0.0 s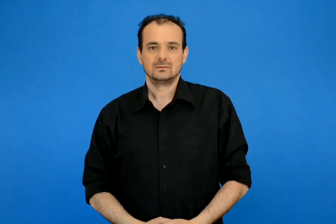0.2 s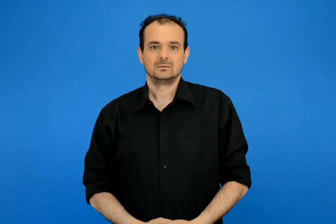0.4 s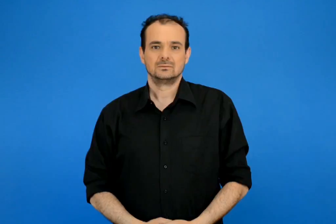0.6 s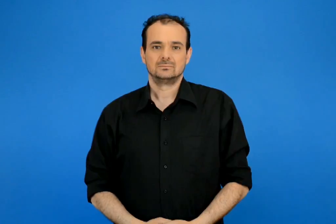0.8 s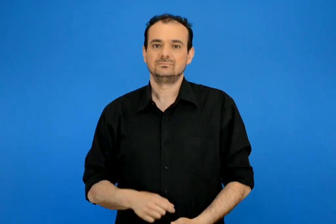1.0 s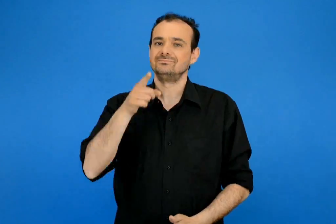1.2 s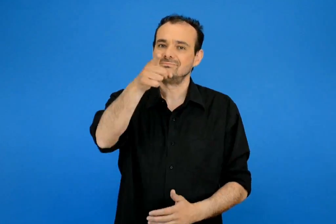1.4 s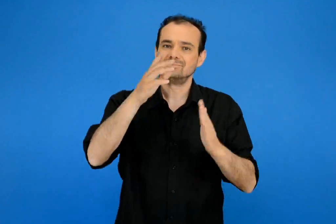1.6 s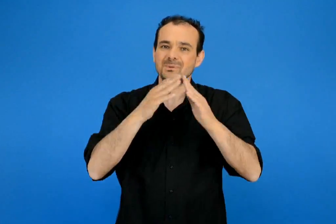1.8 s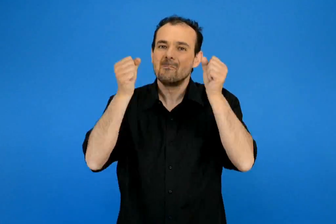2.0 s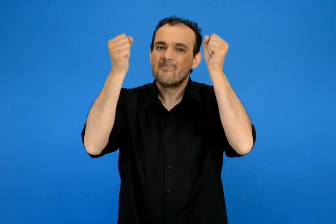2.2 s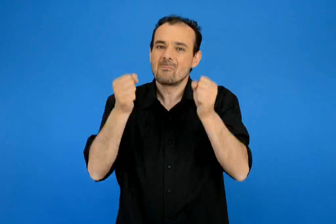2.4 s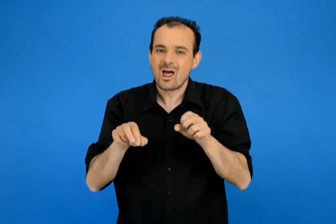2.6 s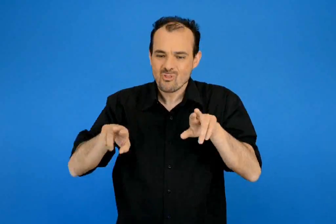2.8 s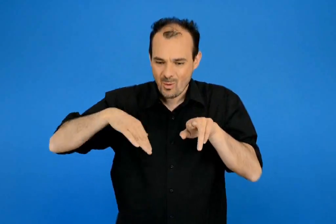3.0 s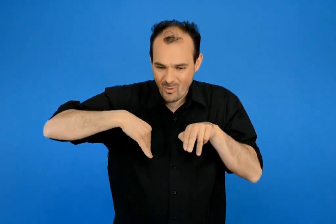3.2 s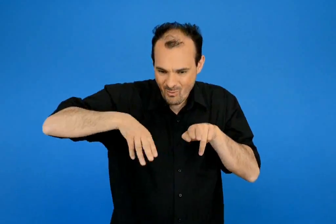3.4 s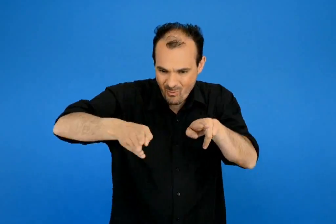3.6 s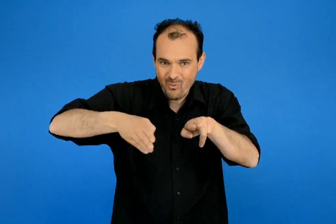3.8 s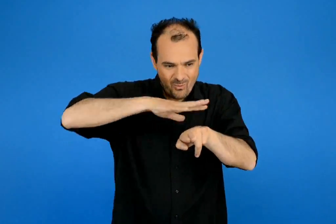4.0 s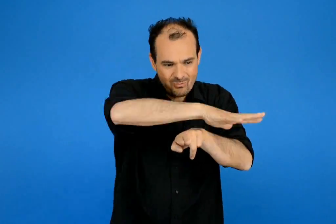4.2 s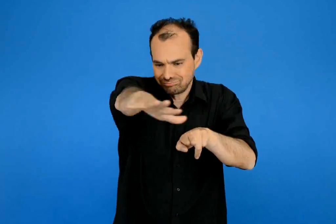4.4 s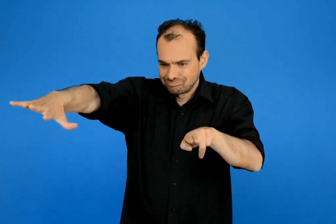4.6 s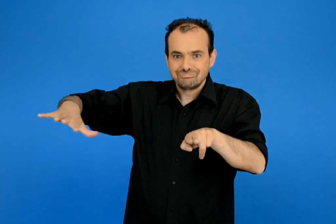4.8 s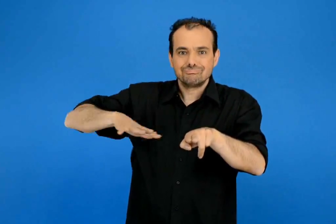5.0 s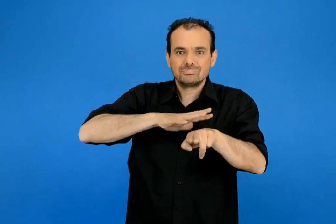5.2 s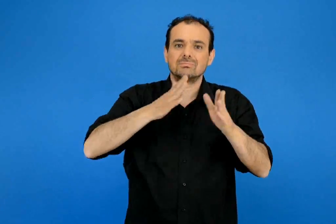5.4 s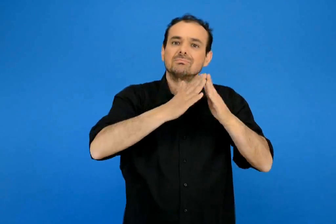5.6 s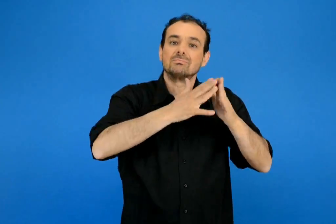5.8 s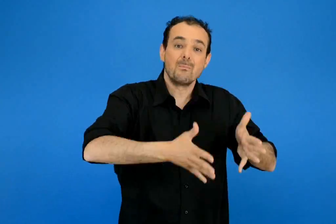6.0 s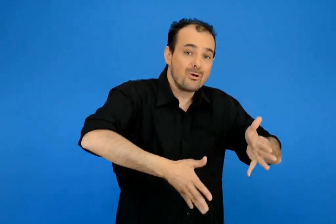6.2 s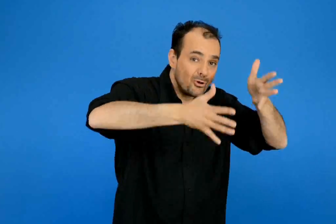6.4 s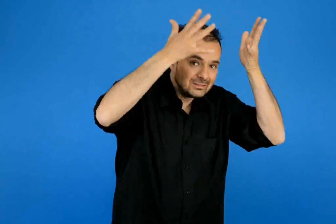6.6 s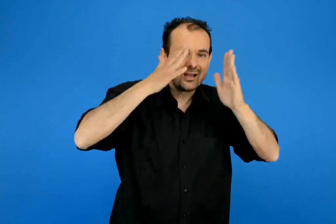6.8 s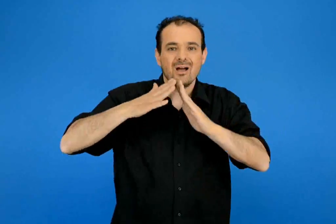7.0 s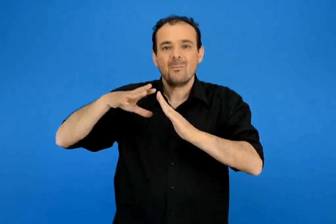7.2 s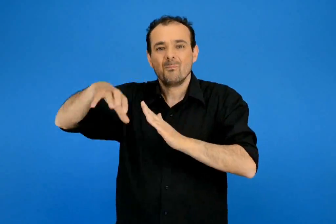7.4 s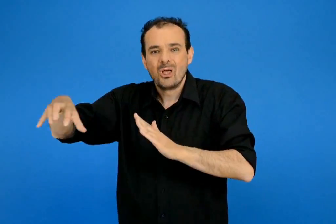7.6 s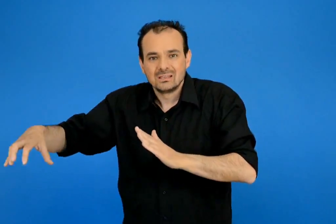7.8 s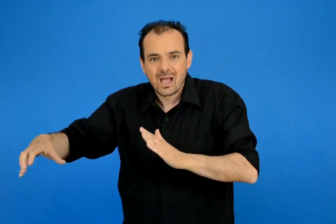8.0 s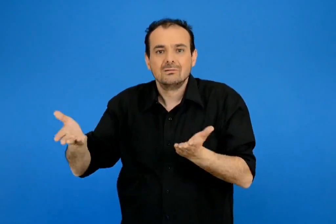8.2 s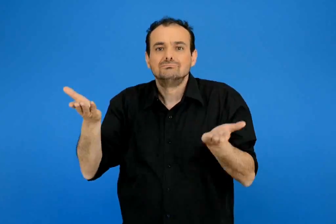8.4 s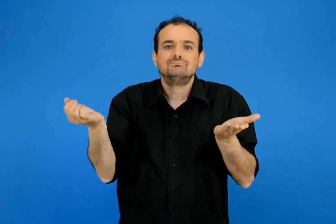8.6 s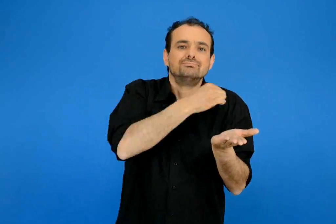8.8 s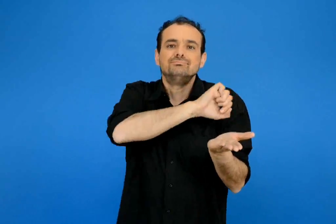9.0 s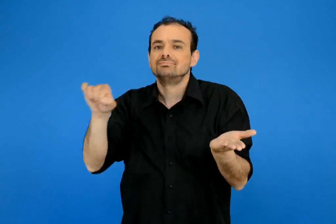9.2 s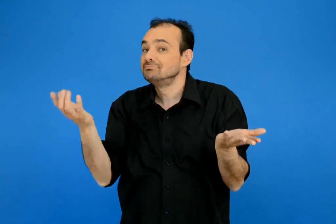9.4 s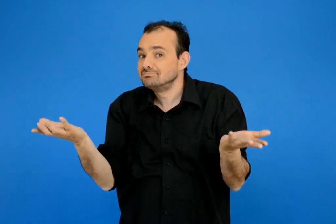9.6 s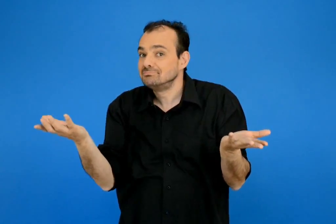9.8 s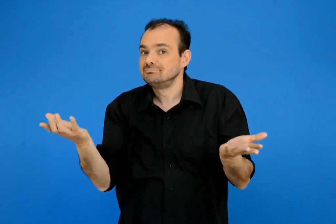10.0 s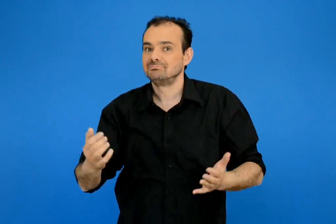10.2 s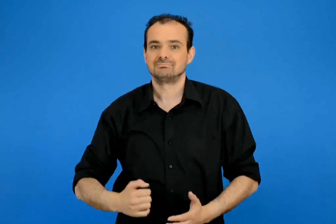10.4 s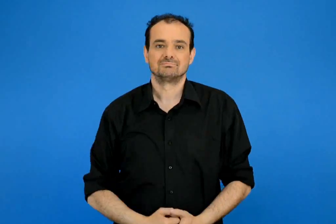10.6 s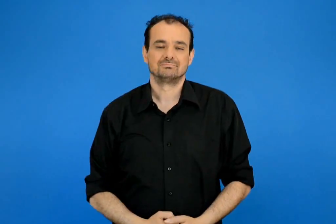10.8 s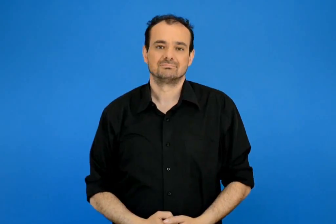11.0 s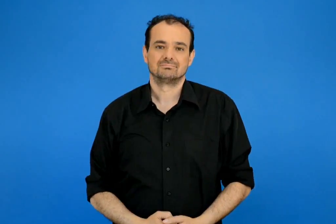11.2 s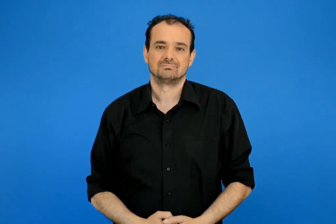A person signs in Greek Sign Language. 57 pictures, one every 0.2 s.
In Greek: στο δρόμο οπού μένεις είναι περισσότερες οι μονοκατοικίες η οι πολυκατοικίες ;
